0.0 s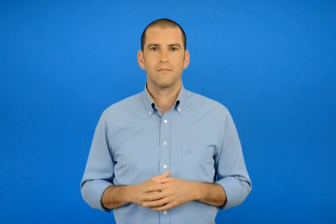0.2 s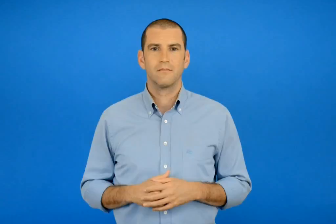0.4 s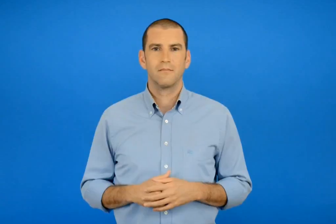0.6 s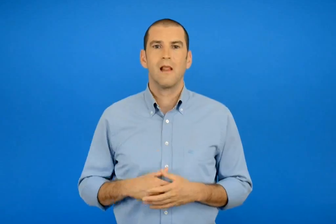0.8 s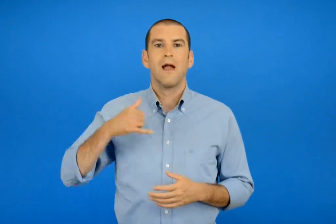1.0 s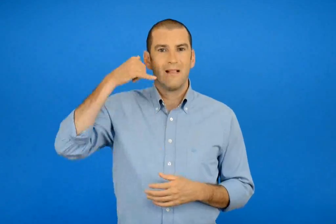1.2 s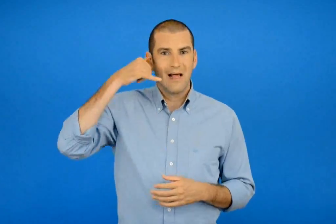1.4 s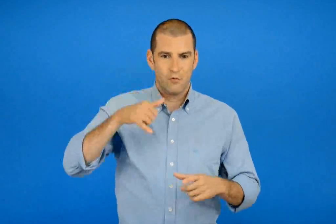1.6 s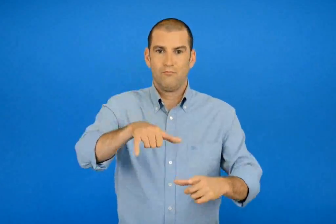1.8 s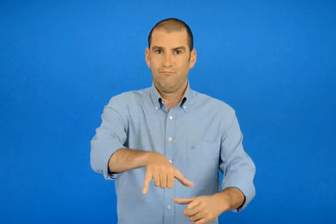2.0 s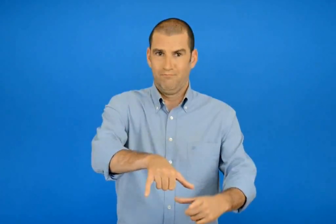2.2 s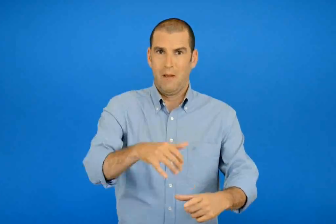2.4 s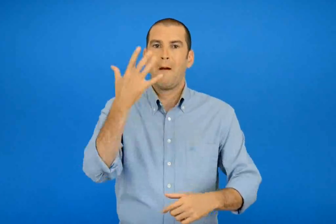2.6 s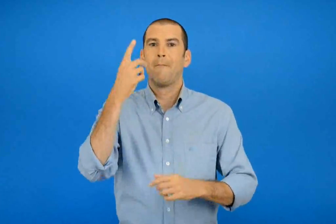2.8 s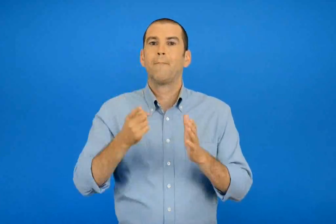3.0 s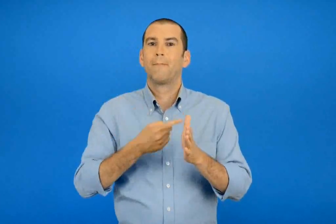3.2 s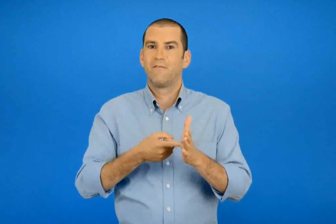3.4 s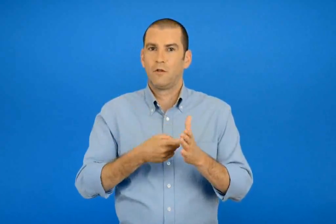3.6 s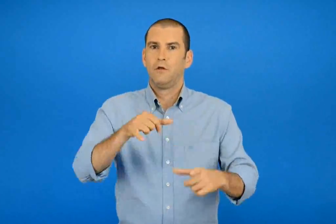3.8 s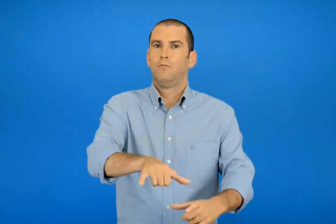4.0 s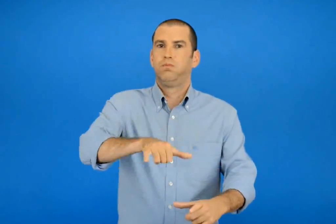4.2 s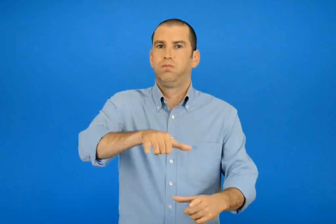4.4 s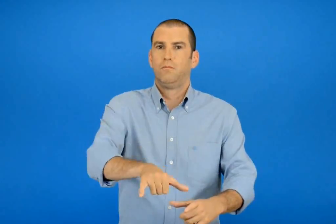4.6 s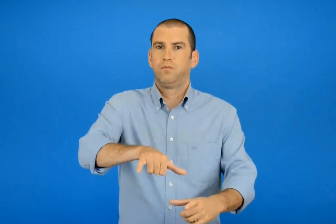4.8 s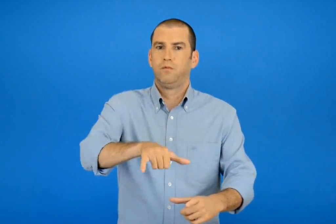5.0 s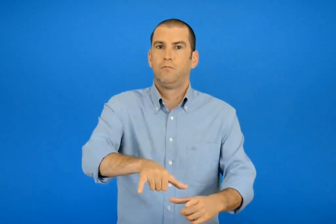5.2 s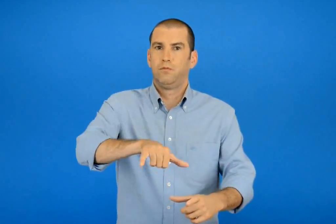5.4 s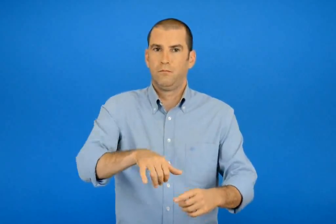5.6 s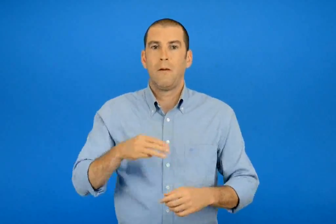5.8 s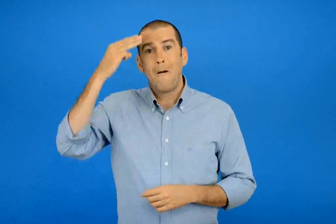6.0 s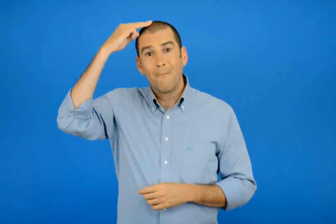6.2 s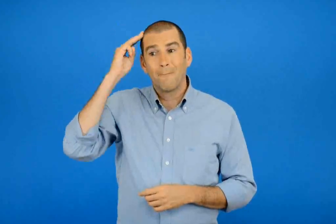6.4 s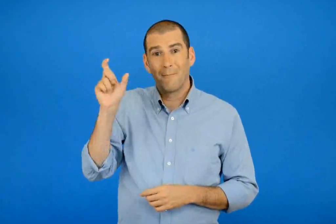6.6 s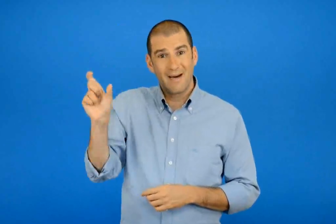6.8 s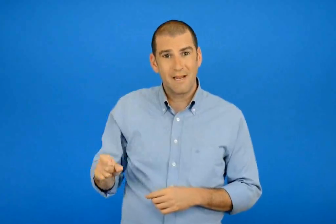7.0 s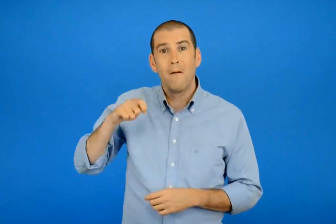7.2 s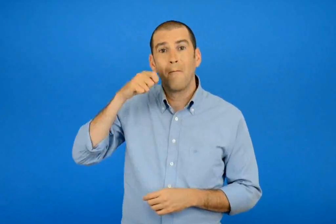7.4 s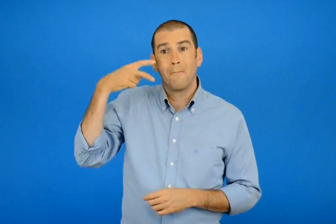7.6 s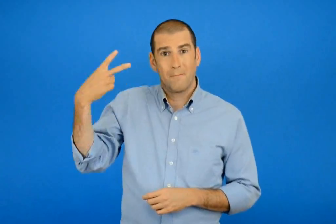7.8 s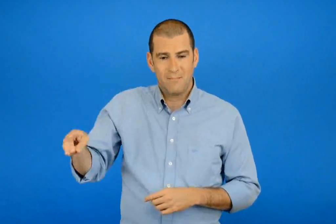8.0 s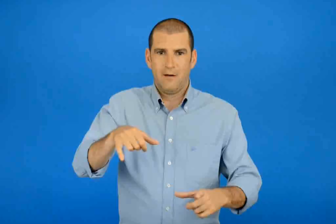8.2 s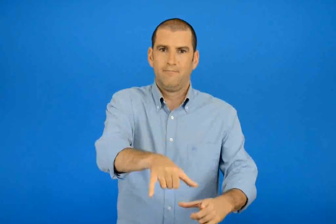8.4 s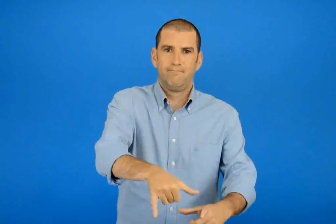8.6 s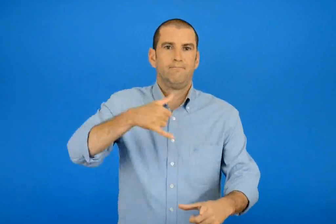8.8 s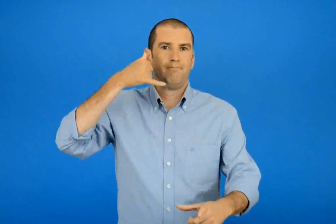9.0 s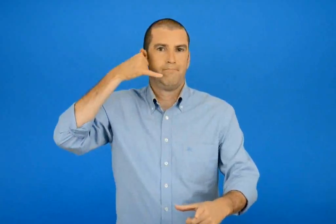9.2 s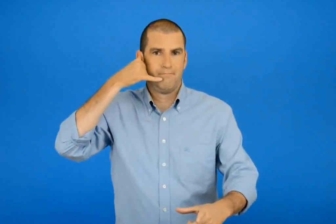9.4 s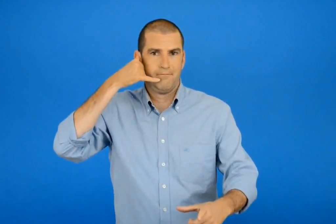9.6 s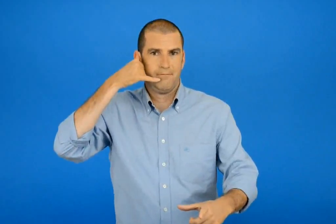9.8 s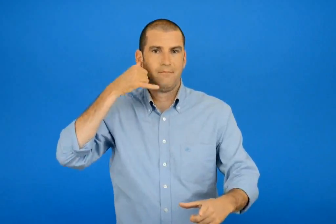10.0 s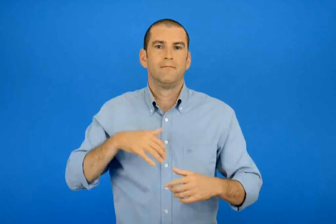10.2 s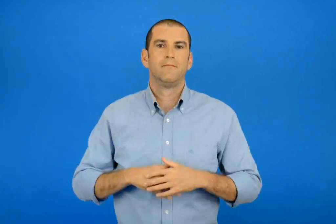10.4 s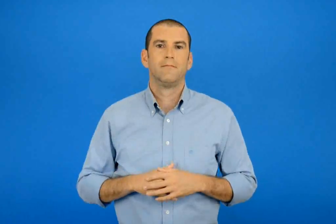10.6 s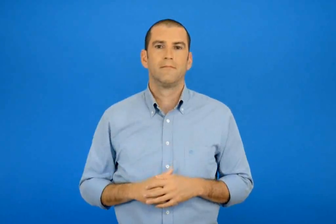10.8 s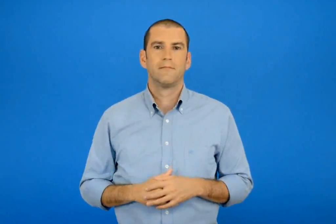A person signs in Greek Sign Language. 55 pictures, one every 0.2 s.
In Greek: το τηλέφωνο χτύπησε πέντε φορές η μαμά της μαρίας σήκωσε το ακουστικό
